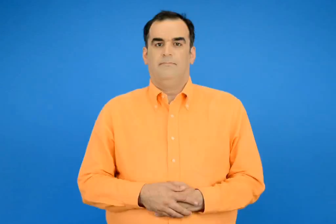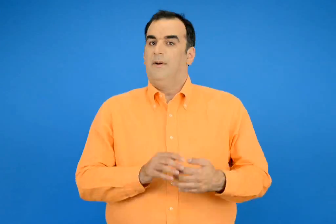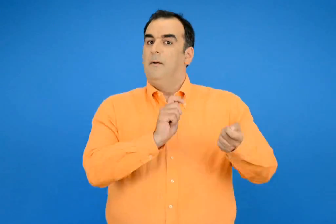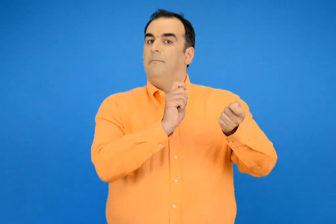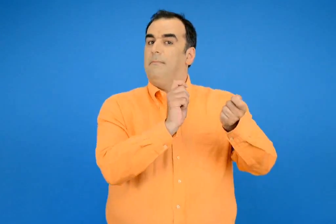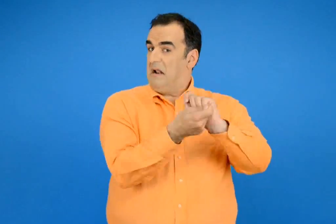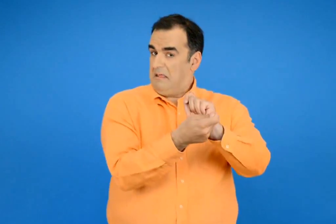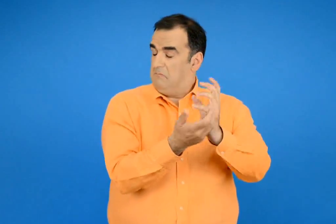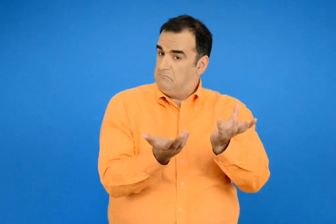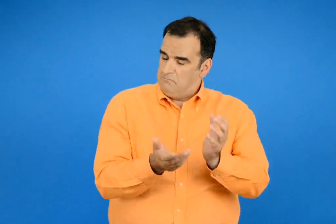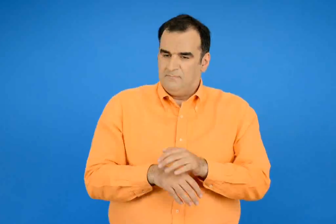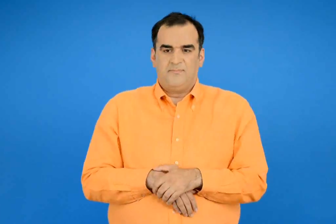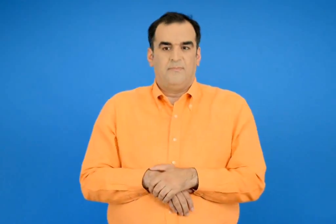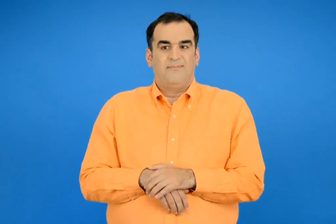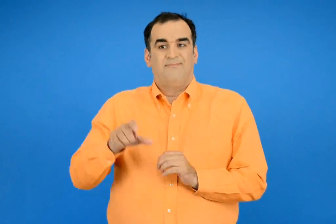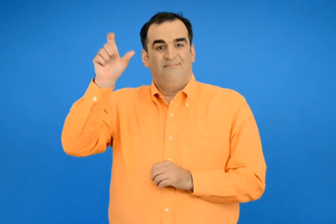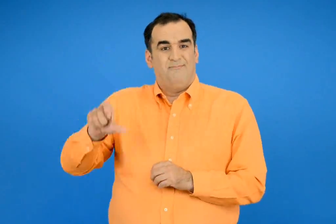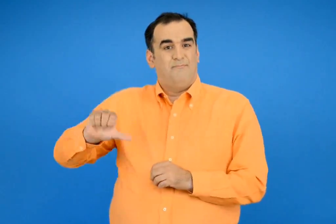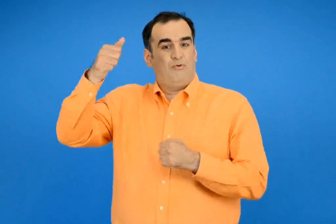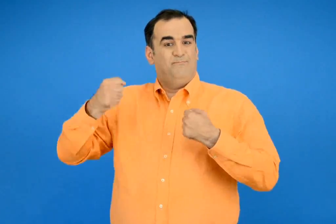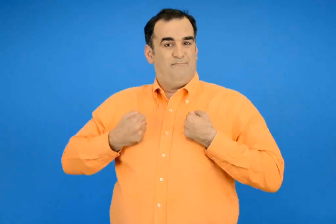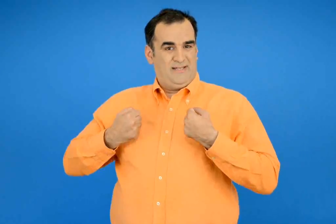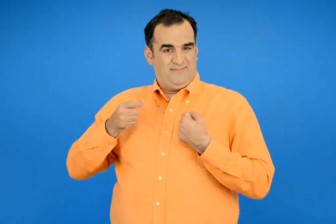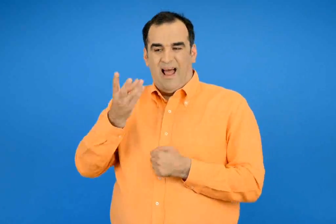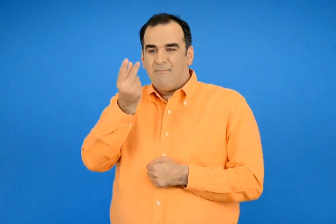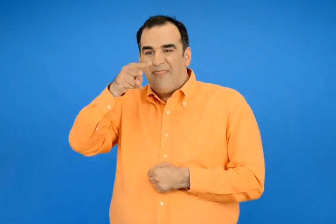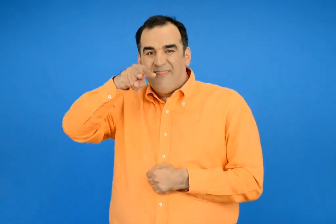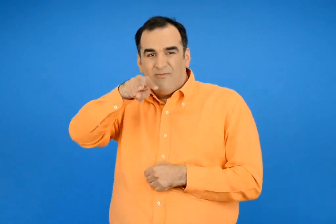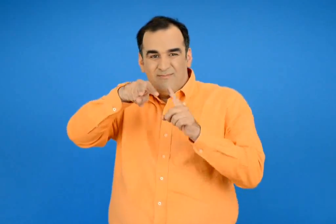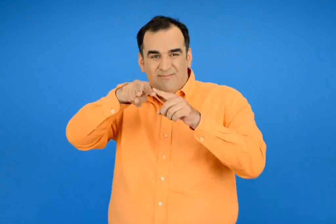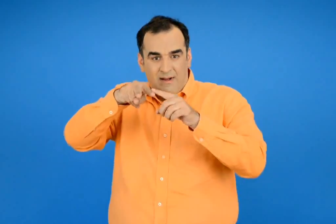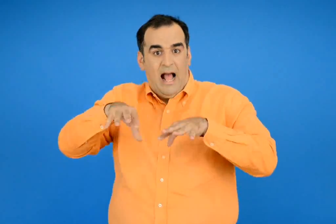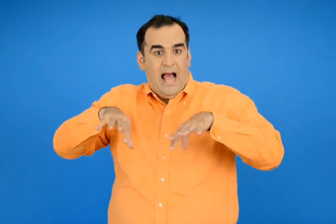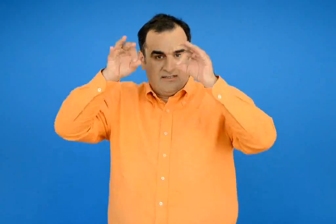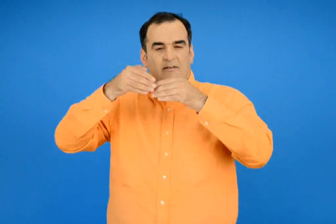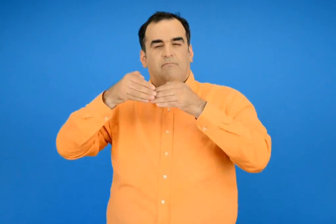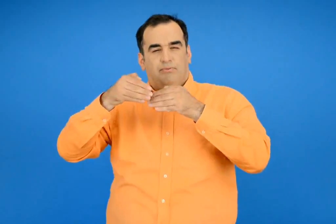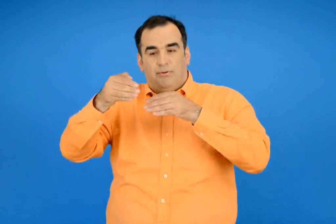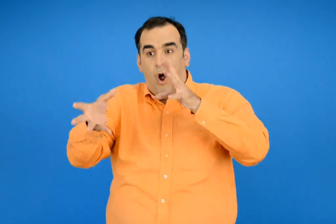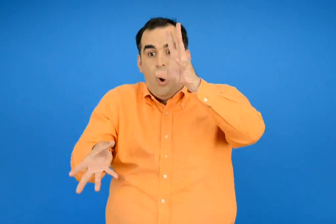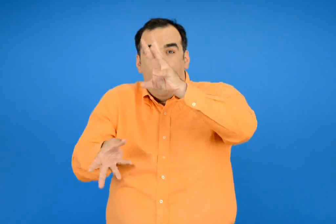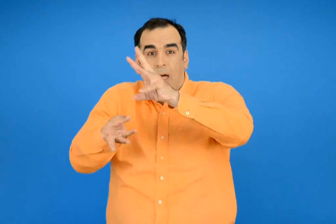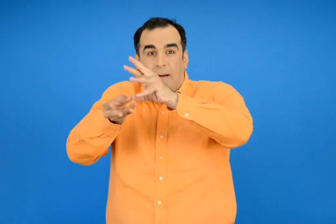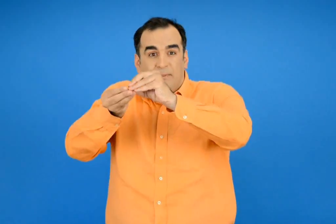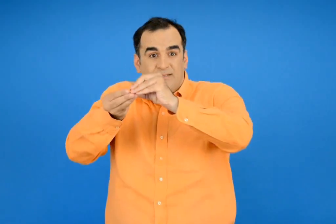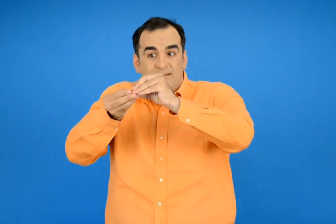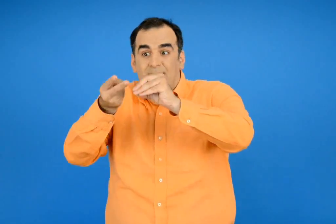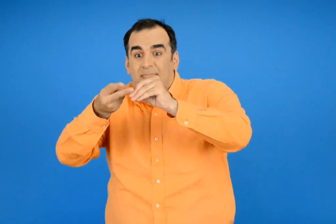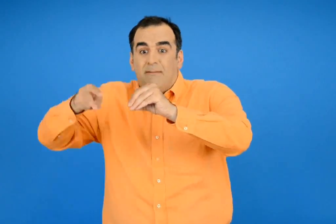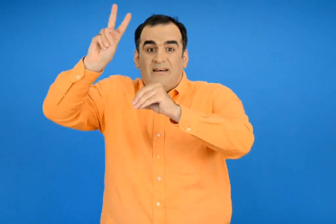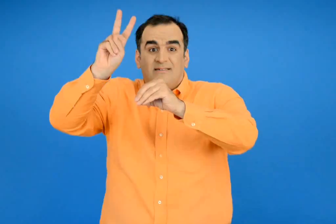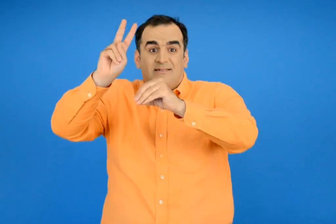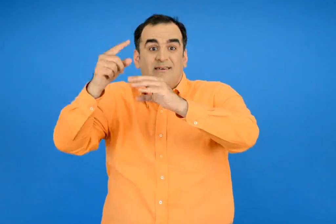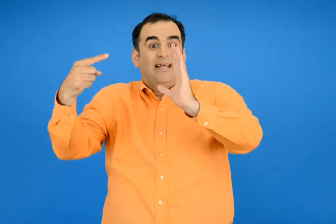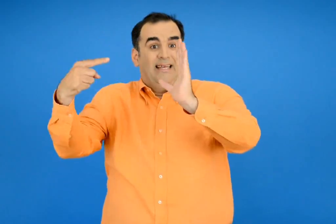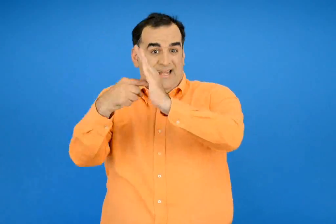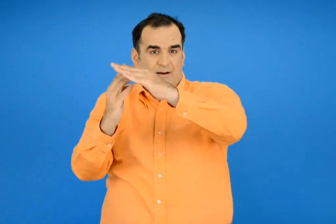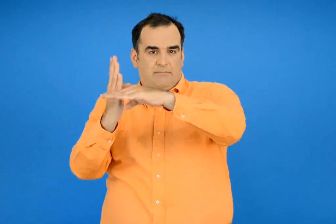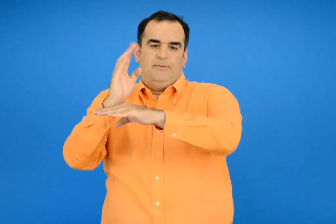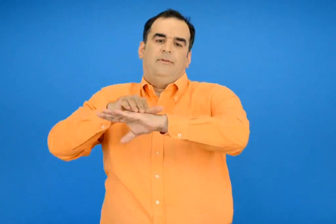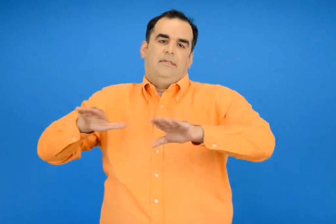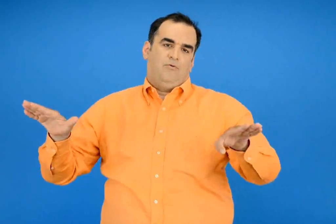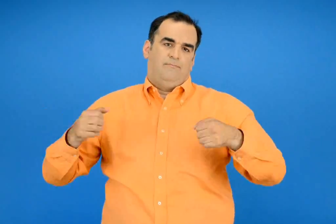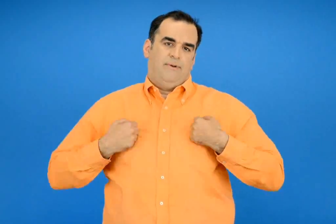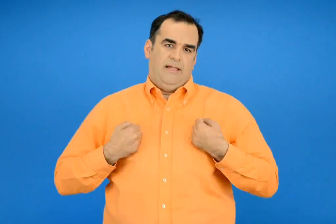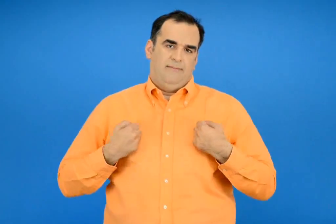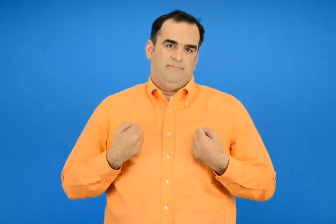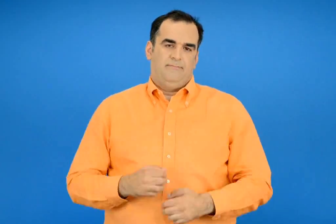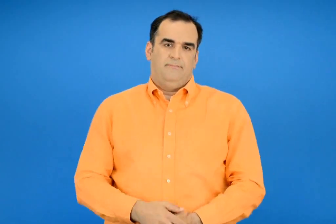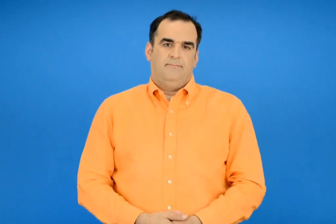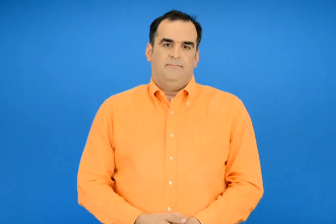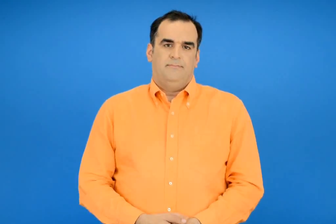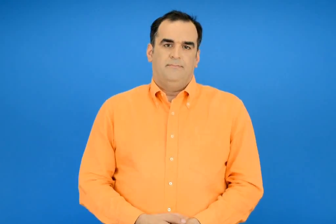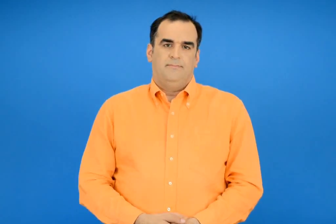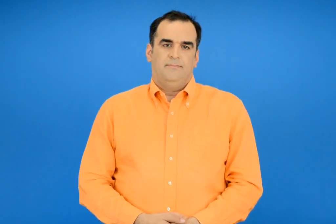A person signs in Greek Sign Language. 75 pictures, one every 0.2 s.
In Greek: παραλλαγή ο πρώτος παίχτης ξεκινάει από διψήφιο αριθμό και το παιχνίδι σταματά όταν φτάσουν σε αριθμό που αν διπλασιαστεί ξεπερνάει το 1000
